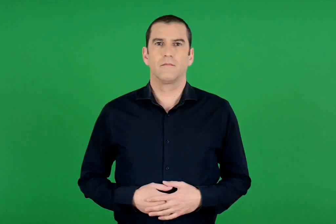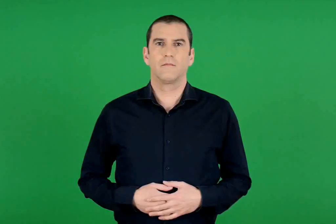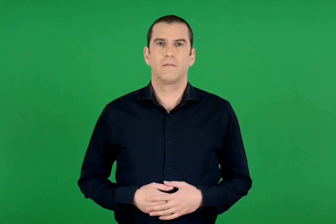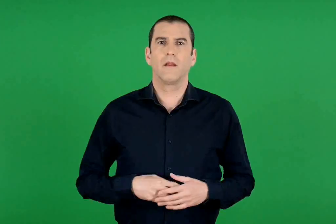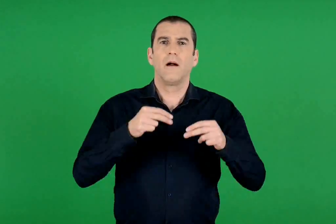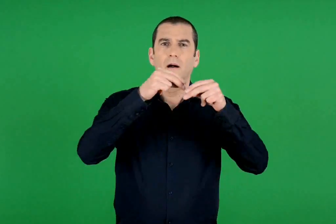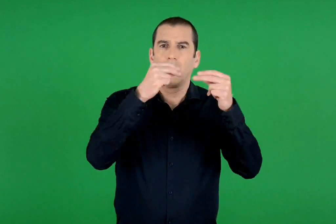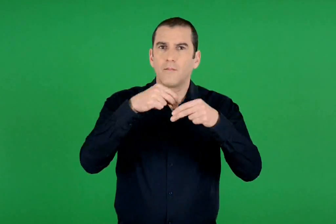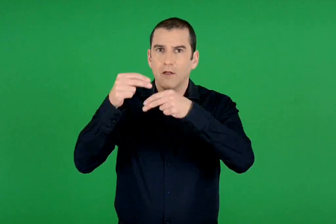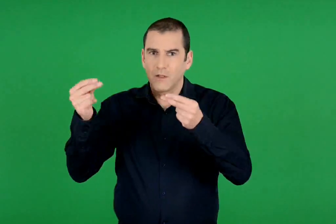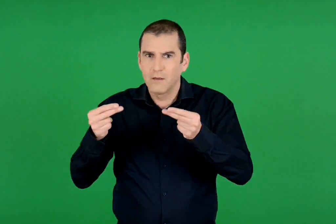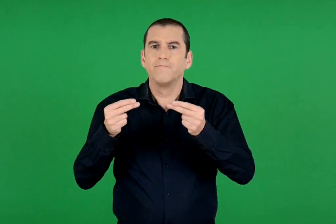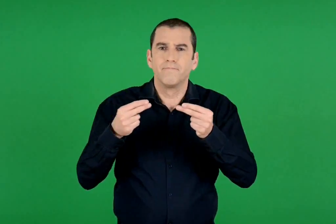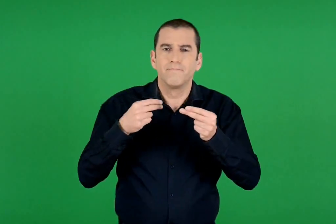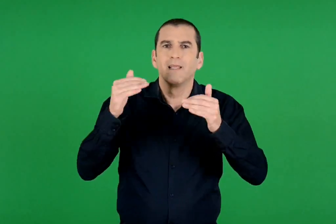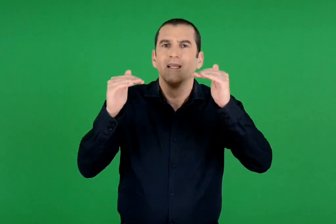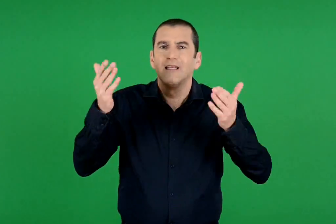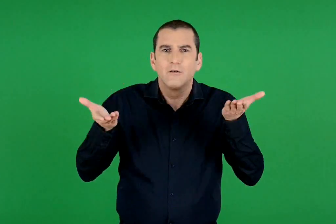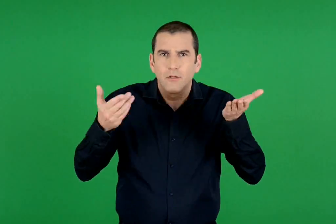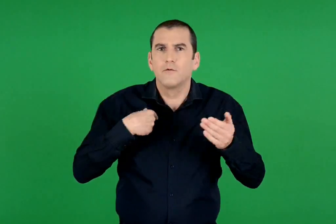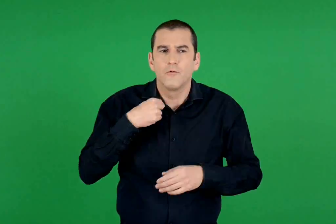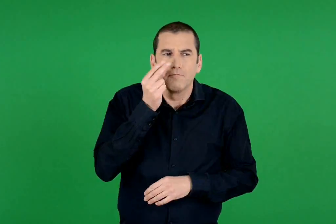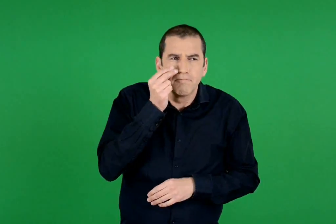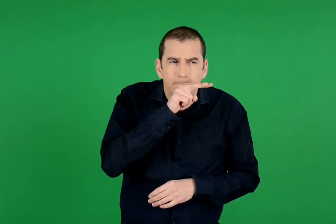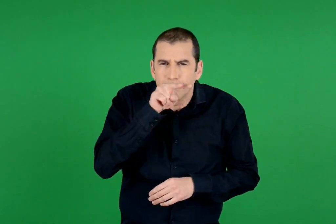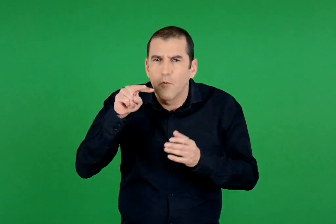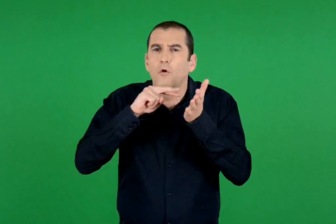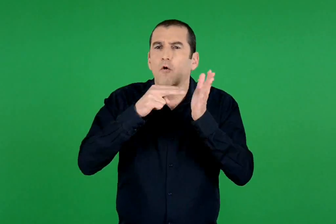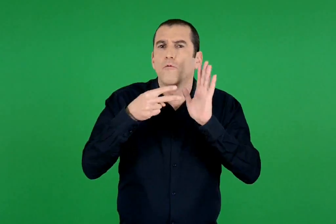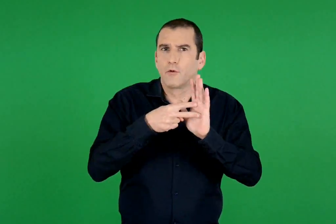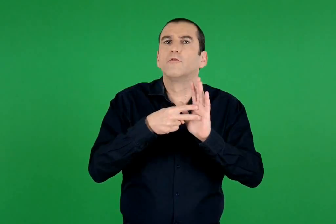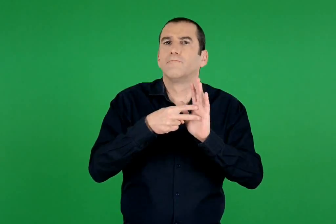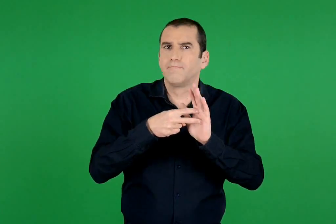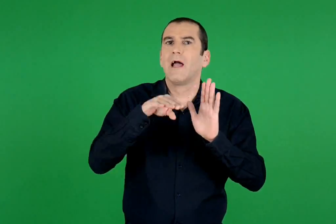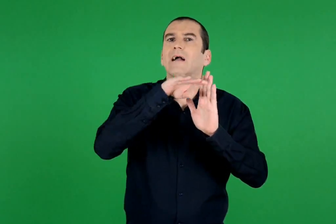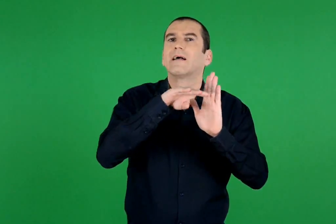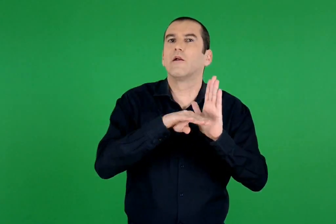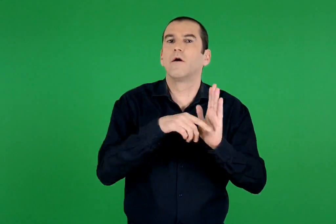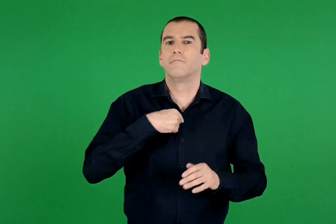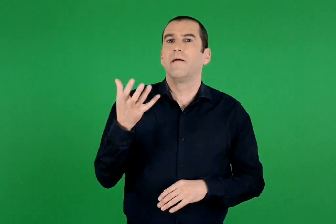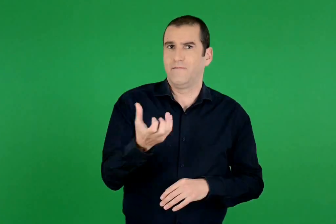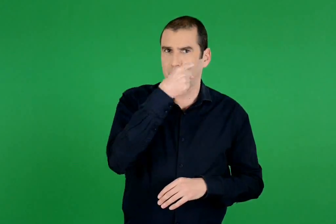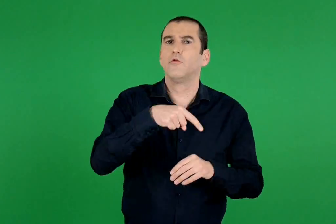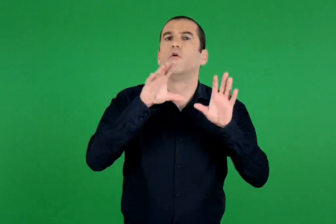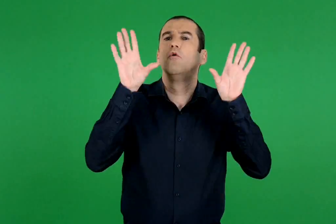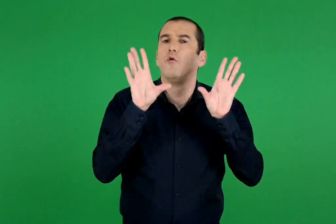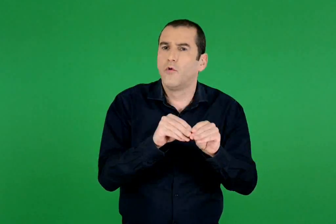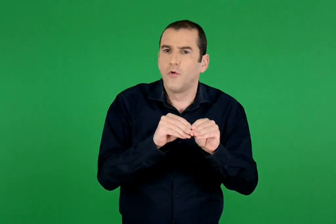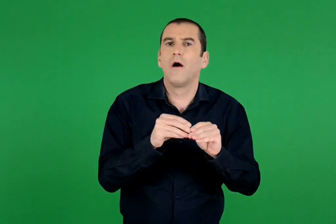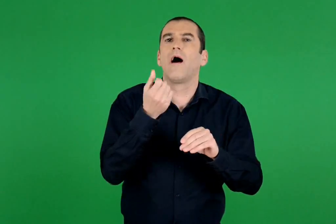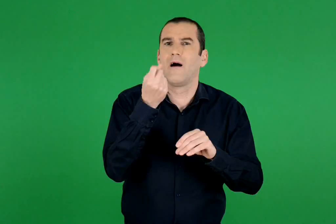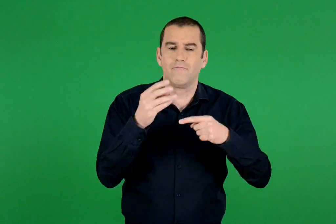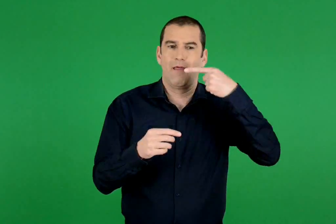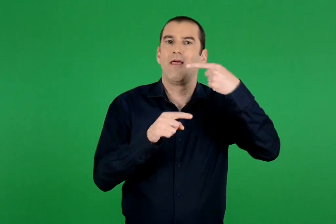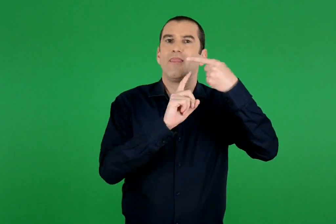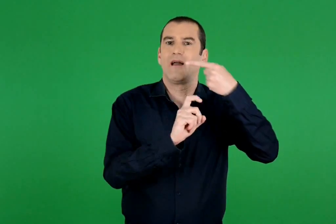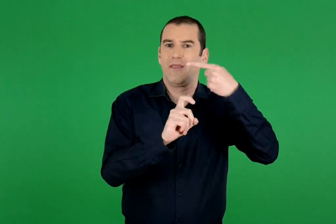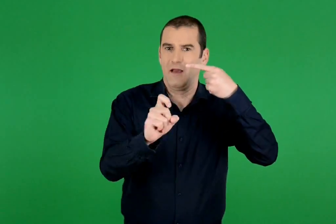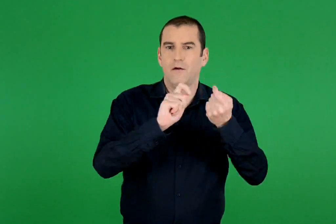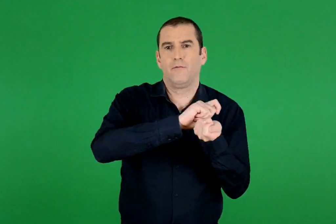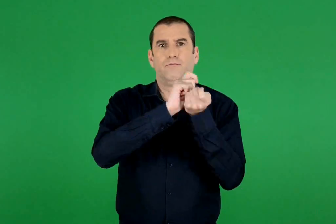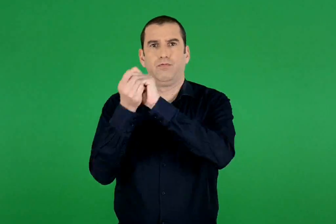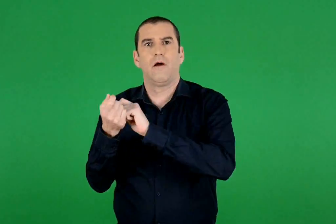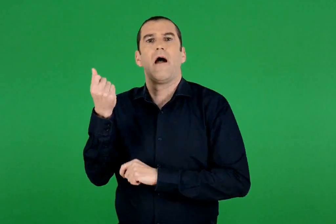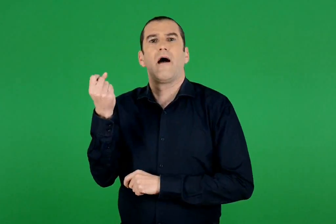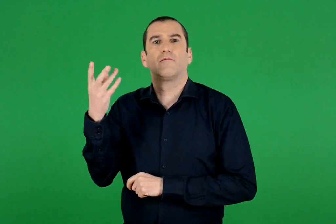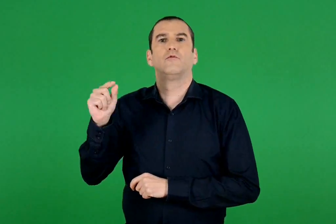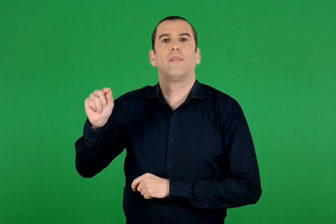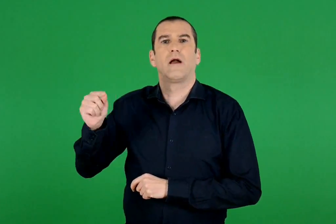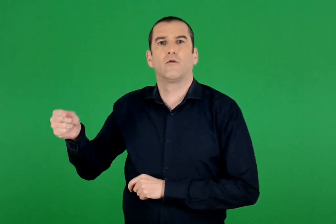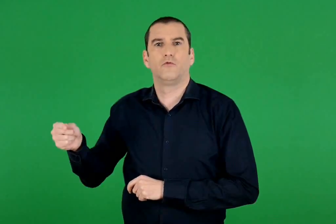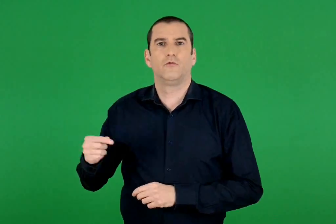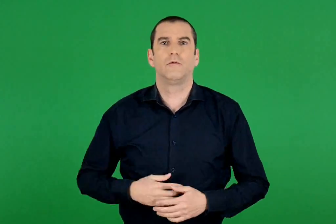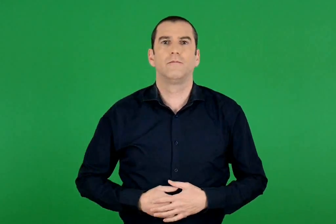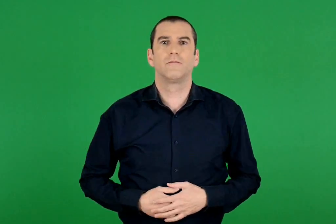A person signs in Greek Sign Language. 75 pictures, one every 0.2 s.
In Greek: παρατηρώ με προσοχή αυτές τις ισότητες και βρίσκω τον κανόνα με τον οποίο μετατρέπουμε τα δεκαδικά κλάσματα σε δεκαδικούς αριθμούς
